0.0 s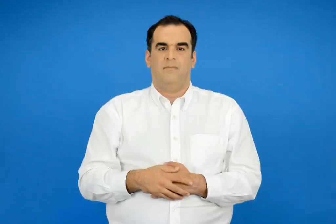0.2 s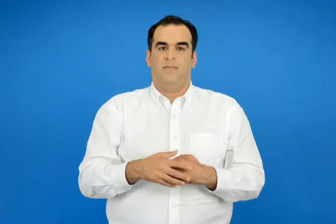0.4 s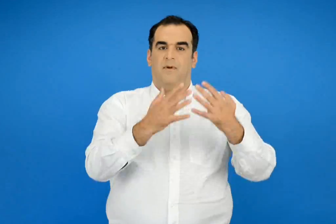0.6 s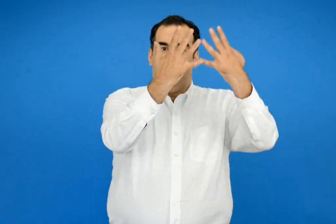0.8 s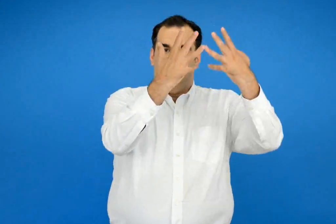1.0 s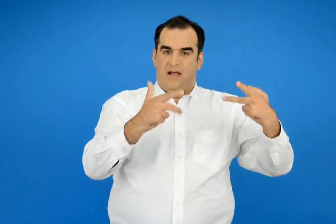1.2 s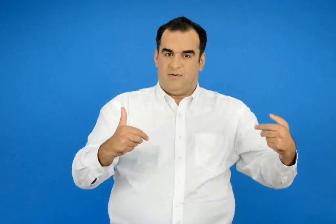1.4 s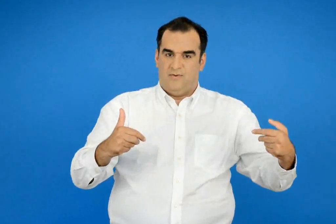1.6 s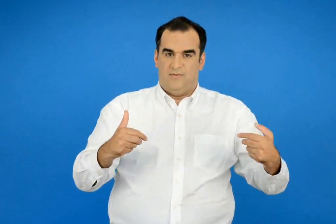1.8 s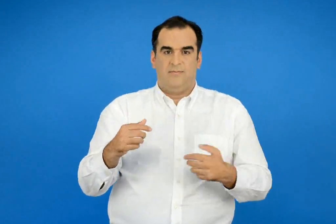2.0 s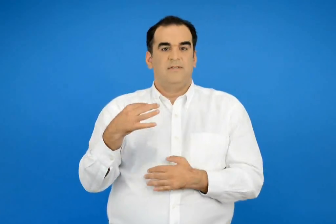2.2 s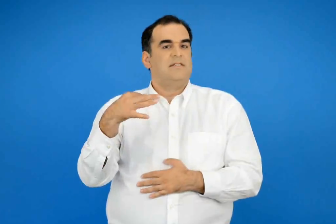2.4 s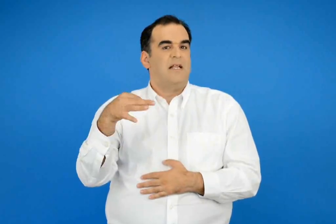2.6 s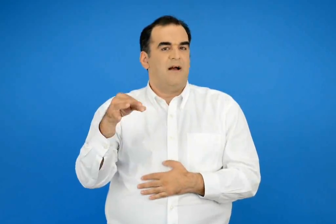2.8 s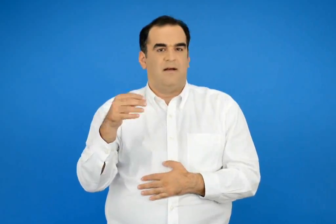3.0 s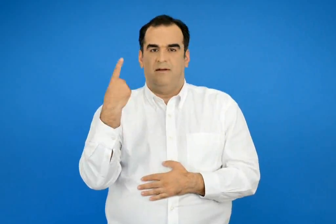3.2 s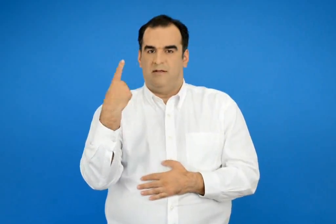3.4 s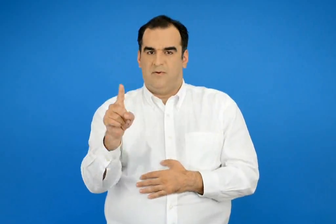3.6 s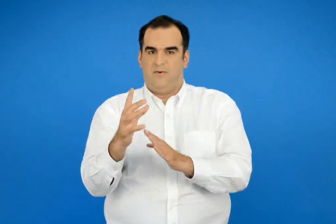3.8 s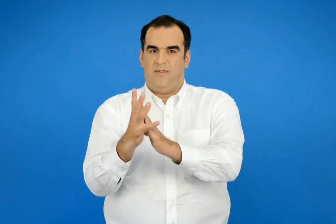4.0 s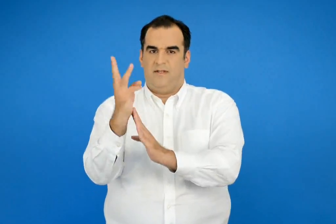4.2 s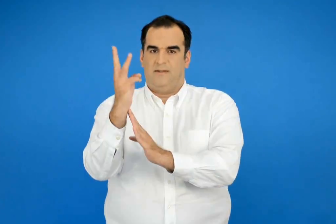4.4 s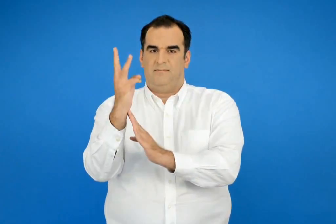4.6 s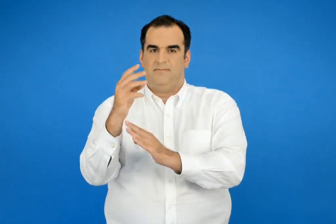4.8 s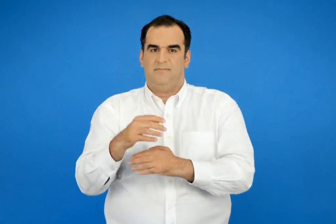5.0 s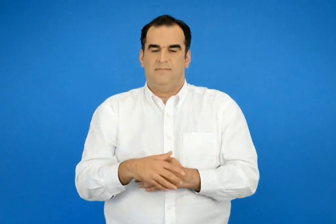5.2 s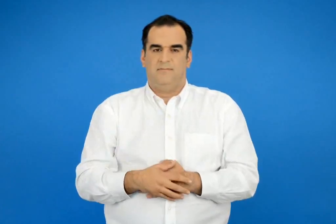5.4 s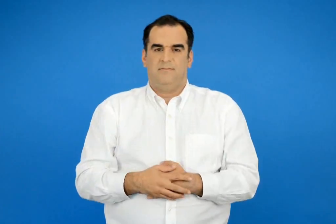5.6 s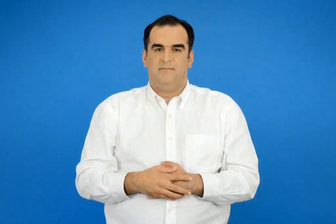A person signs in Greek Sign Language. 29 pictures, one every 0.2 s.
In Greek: θέατρο 113
